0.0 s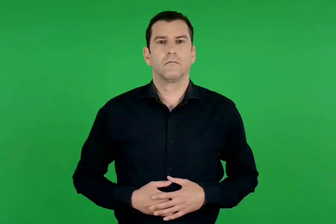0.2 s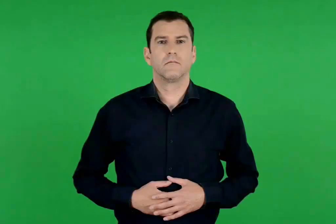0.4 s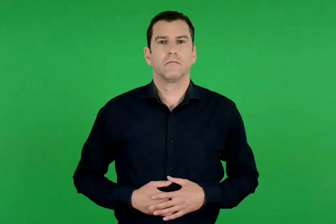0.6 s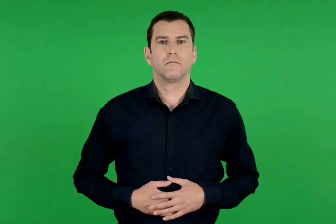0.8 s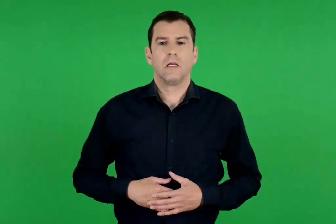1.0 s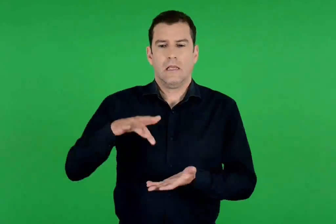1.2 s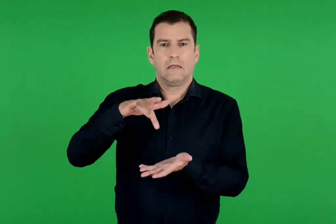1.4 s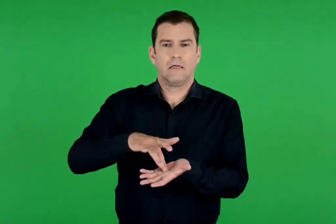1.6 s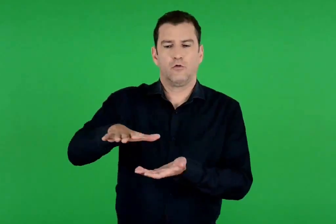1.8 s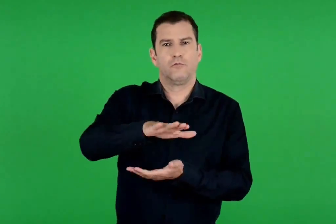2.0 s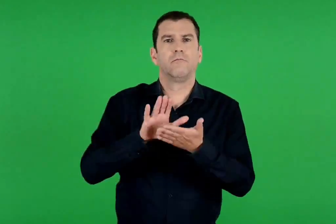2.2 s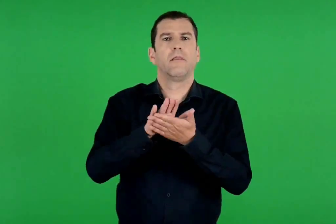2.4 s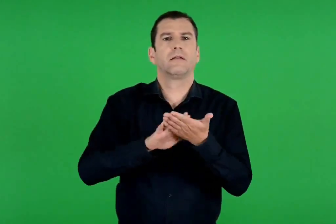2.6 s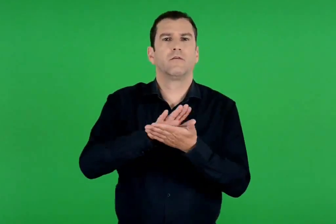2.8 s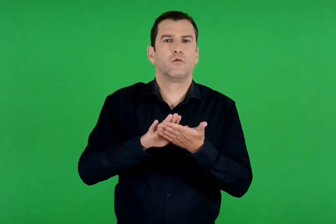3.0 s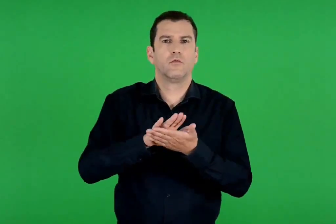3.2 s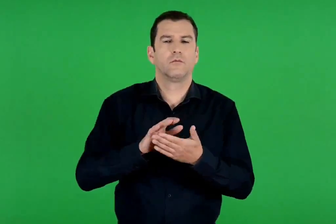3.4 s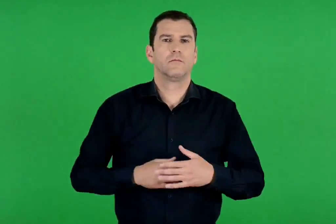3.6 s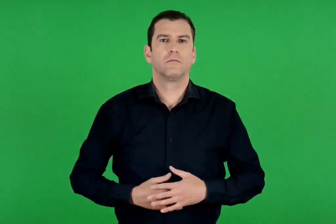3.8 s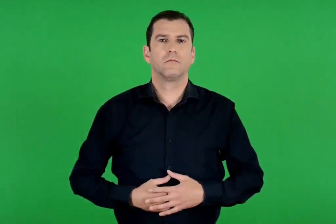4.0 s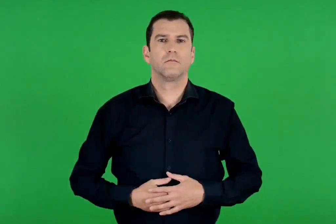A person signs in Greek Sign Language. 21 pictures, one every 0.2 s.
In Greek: θρησκευτικό κέντρο
